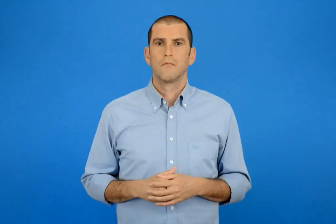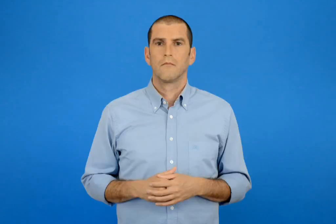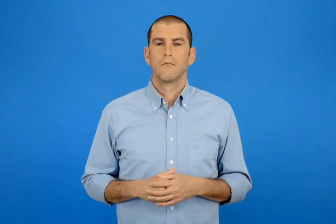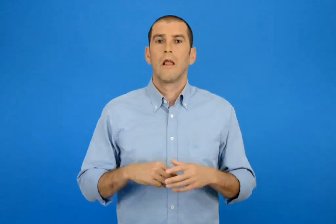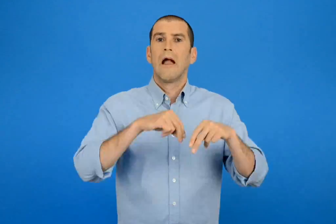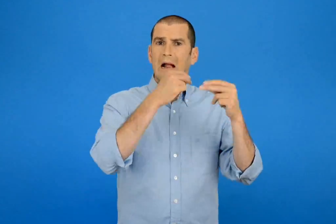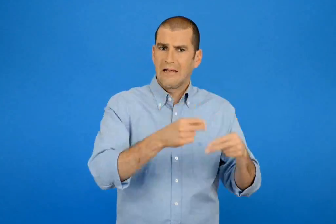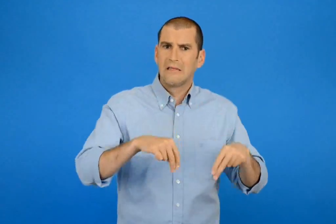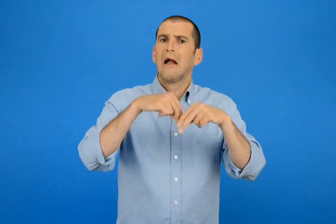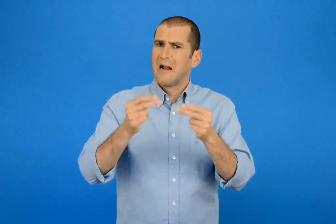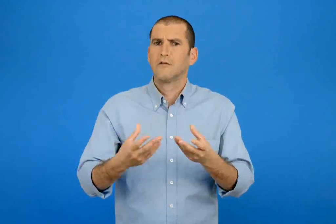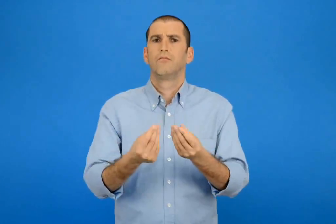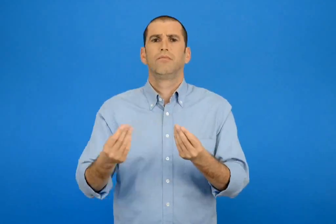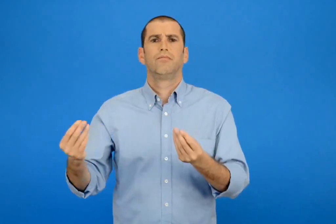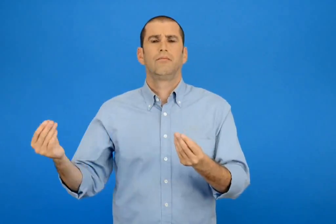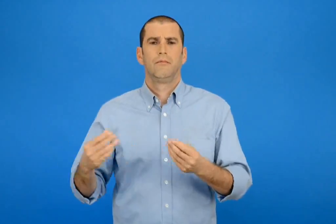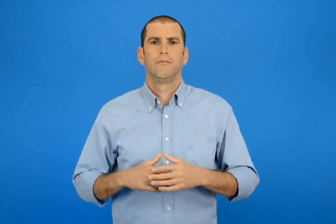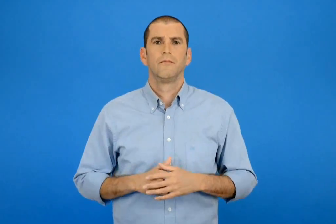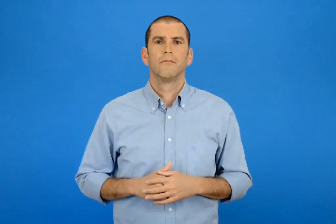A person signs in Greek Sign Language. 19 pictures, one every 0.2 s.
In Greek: έχουν πολλές λύσεις
